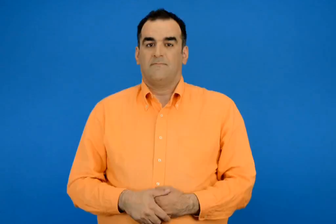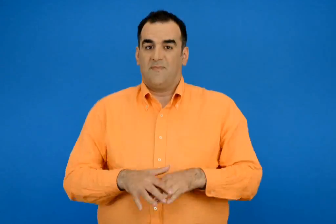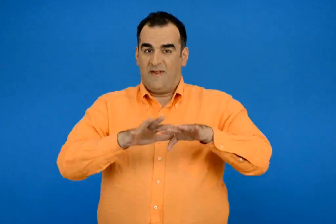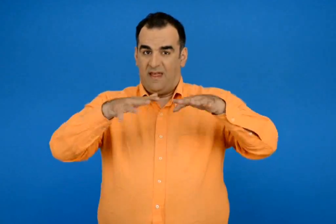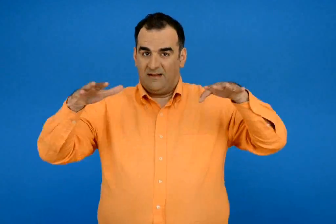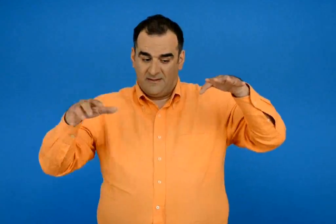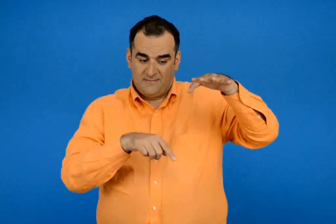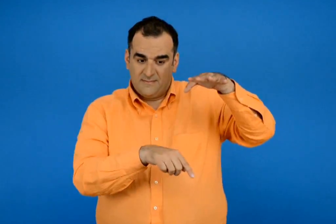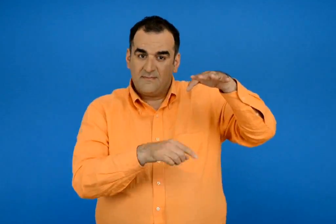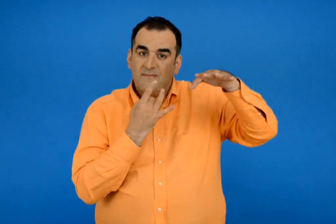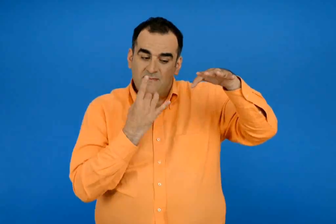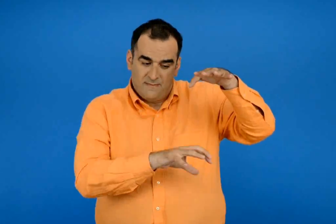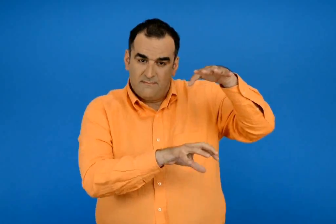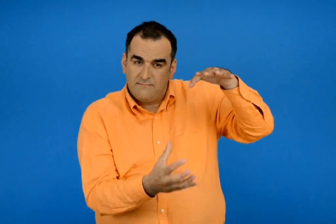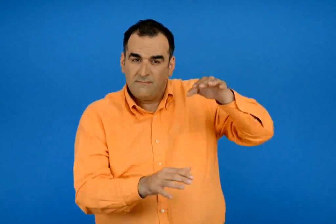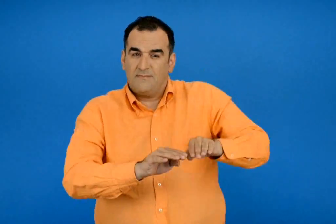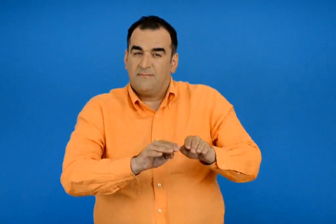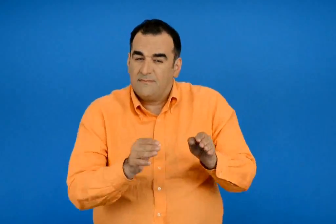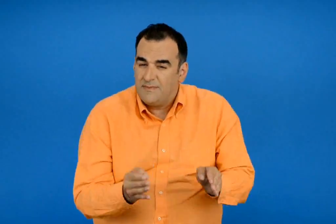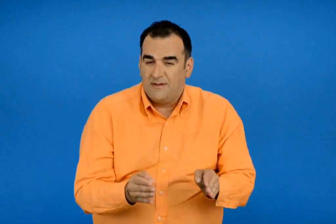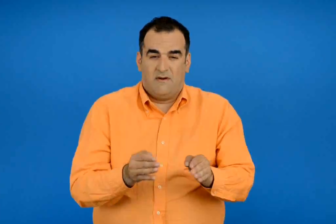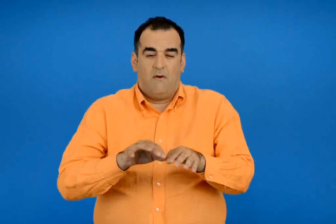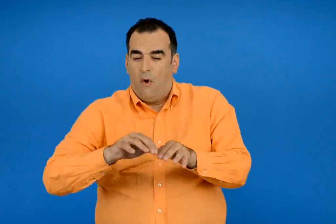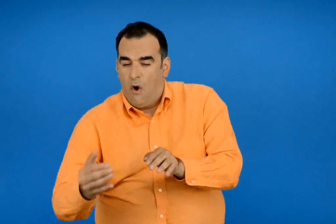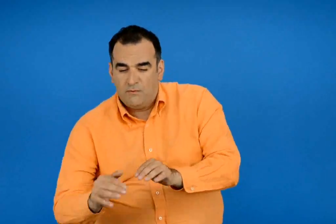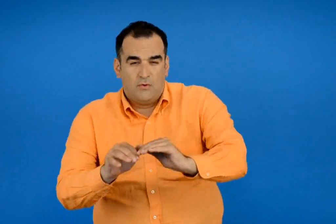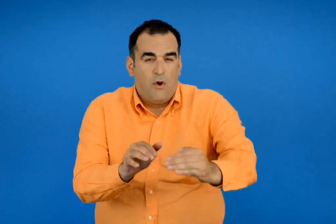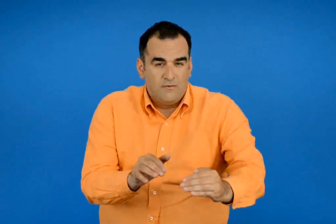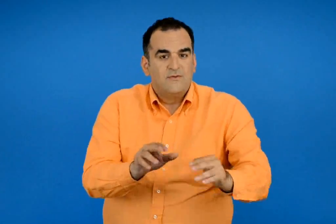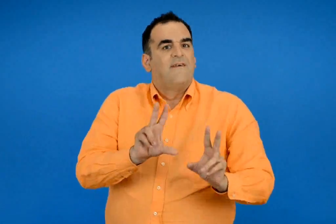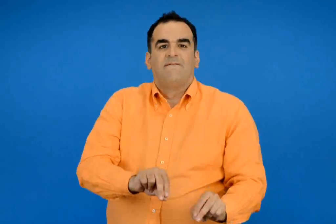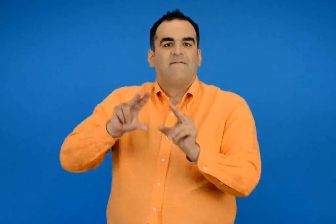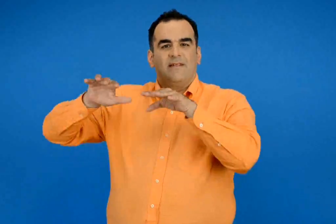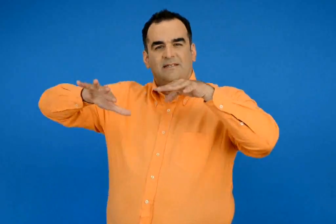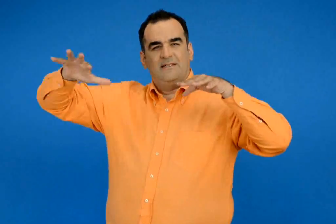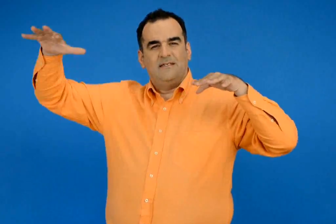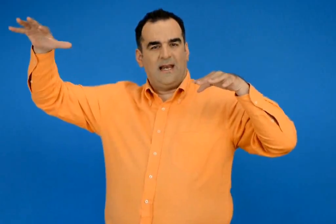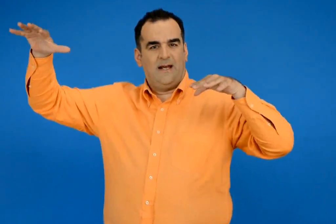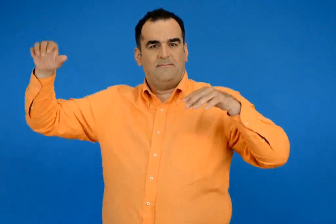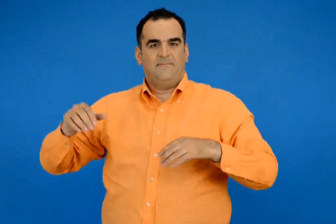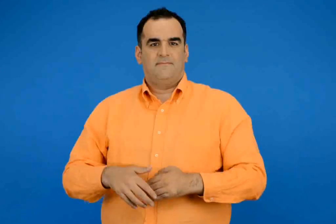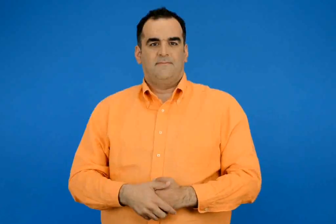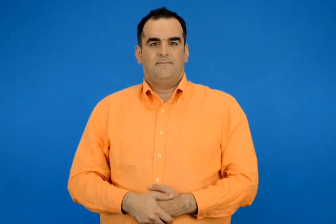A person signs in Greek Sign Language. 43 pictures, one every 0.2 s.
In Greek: μέσα στη θάλασσα υπάρχουν βράχοι σπηλιές και λόφοι όπως ακριβώς και στη στεριά
